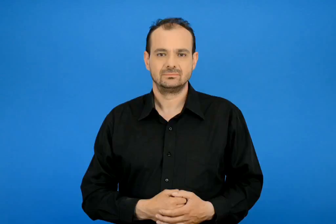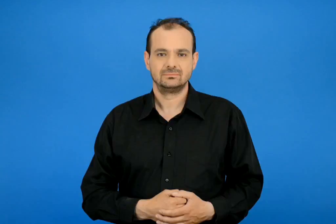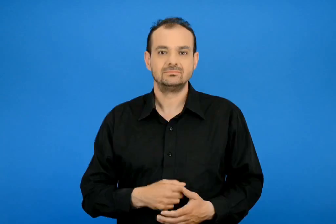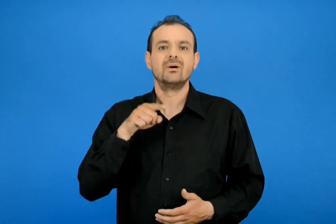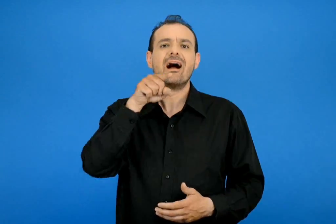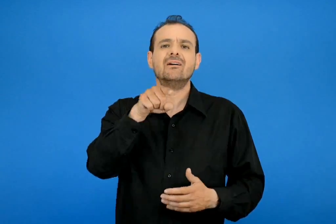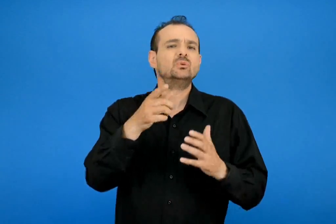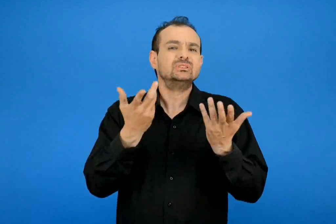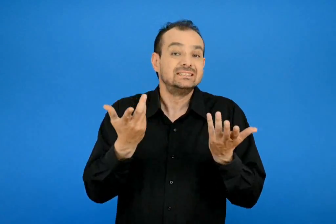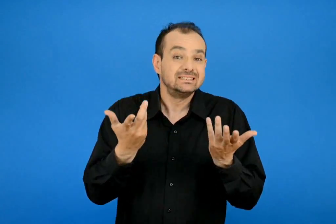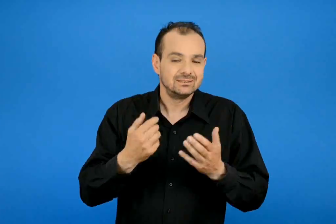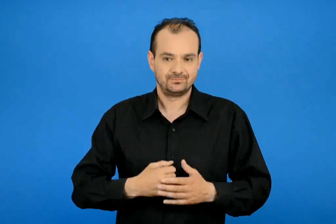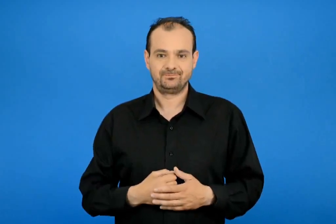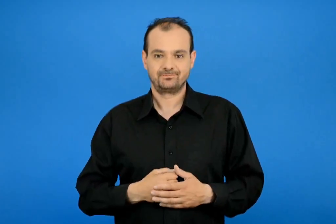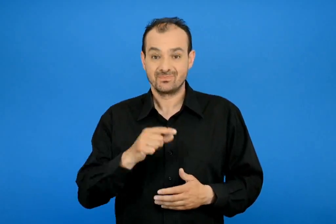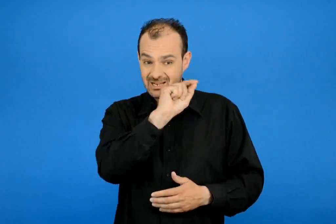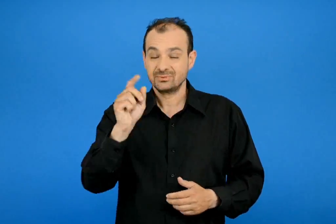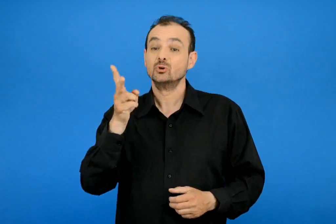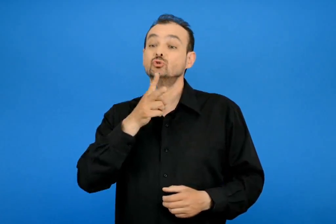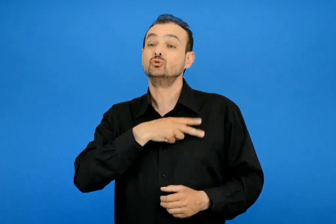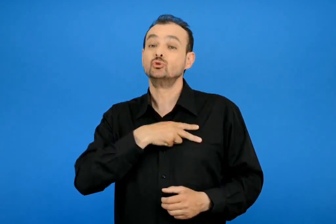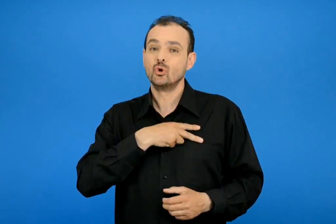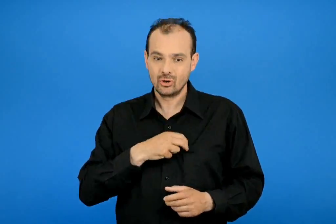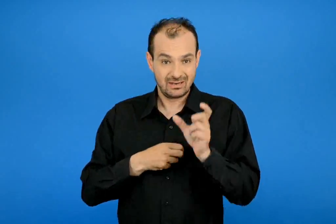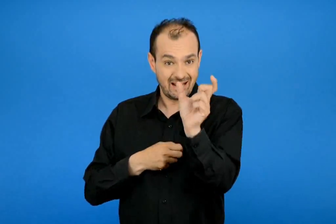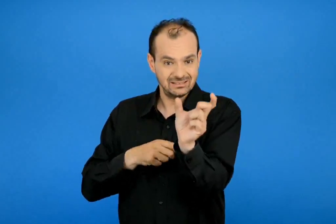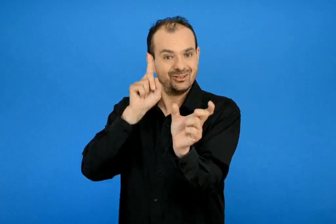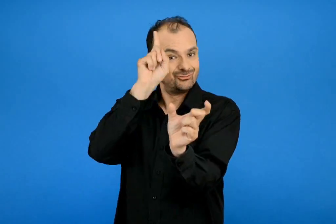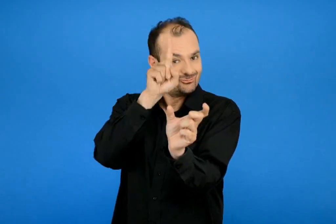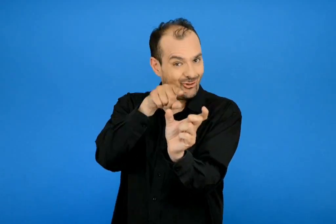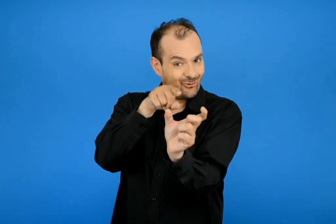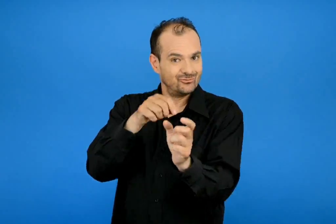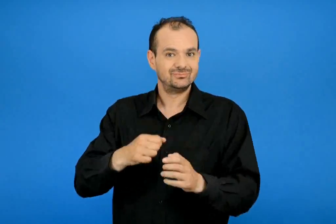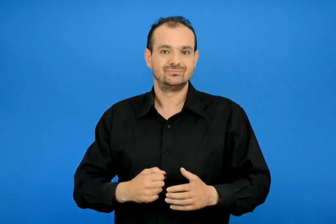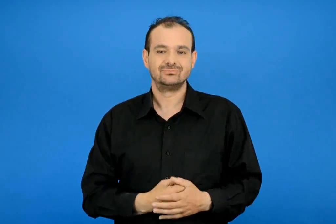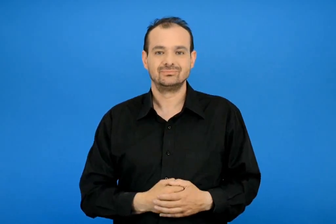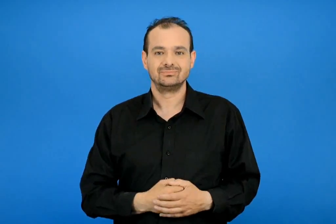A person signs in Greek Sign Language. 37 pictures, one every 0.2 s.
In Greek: τι είναι ; γράψε το σωστό βάλε τόνο στη λέξη
